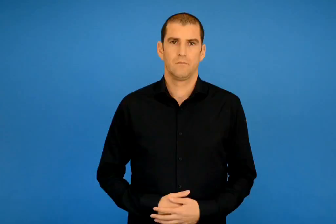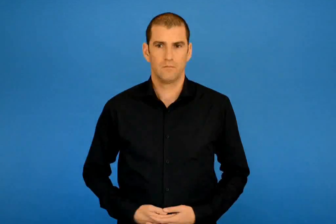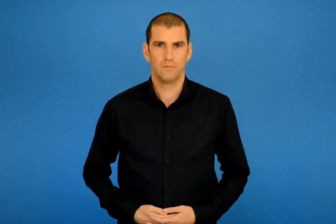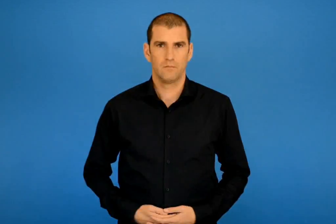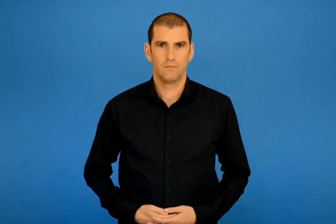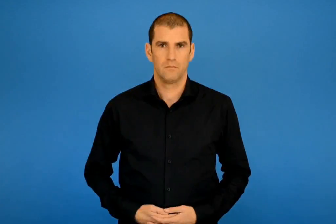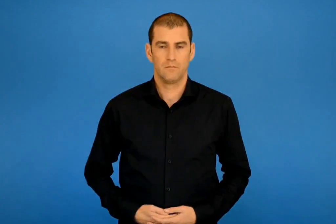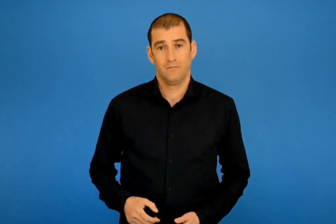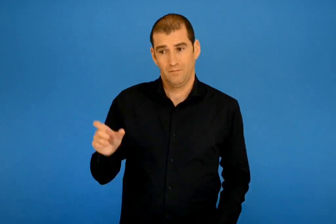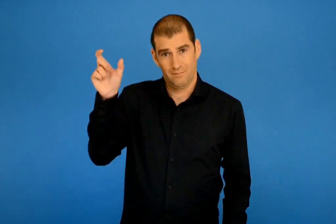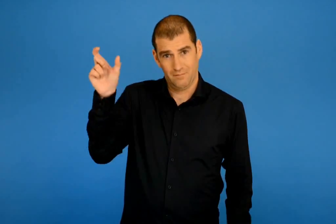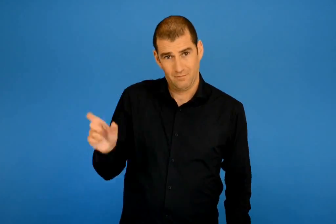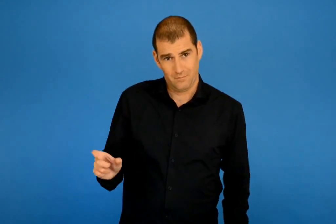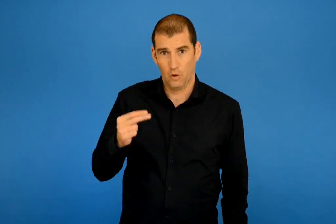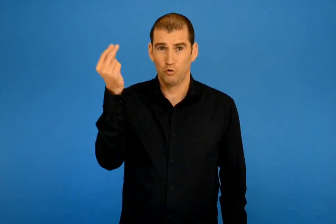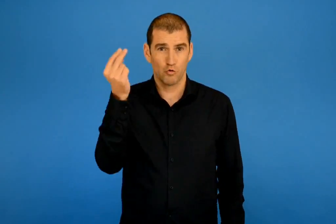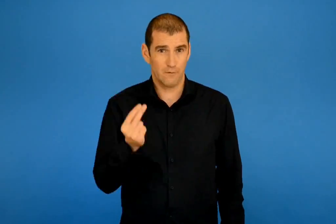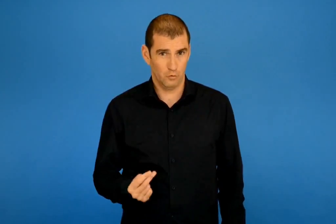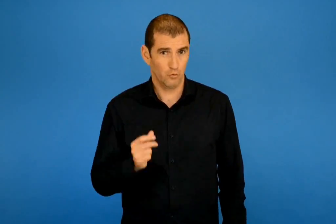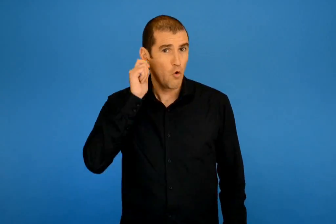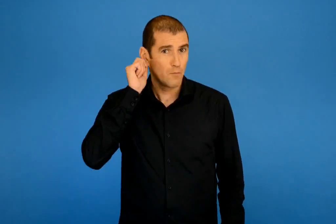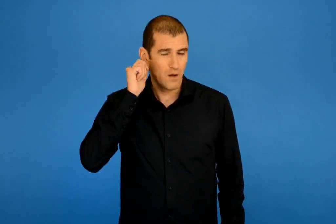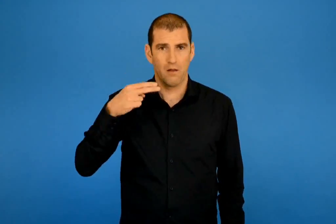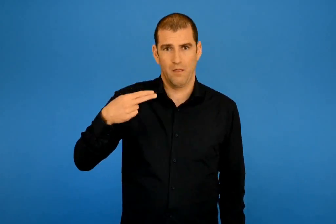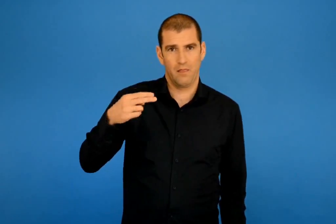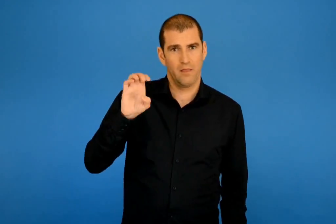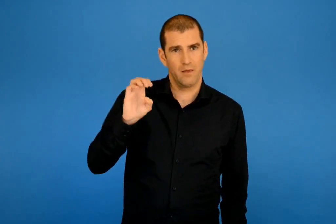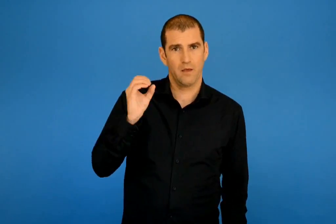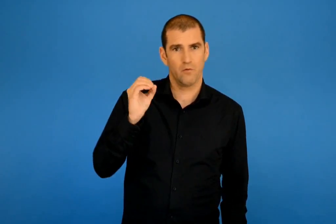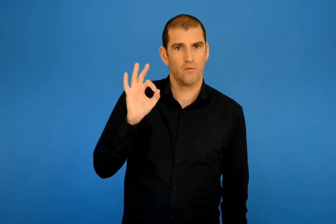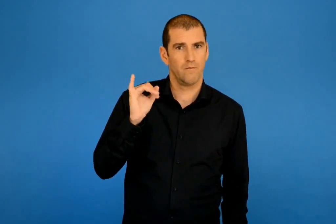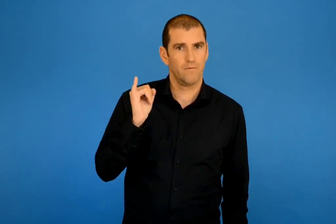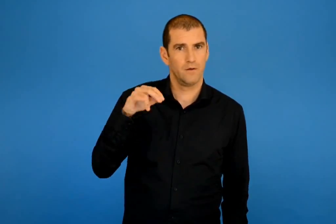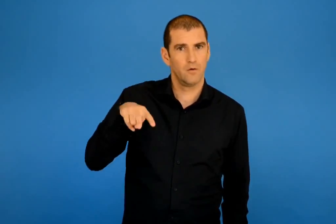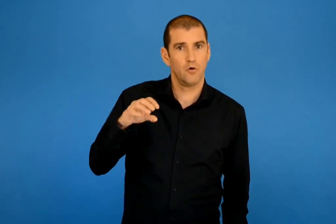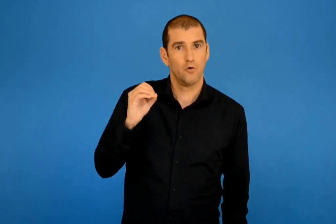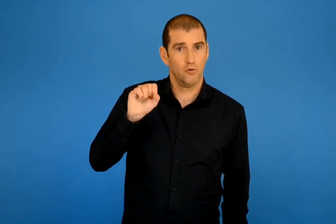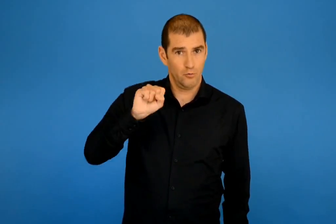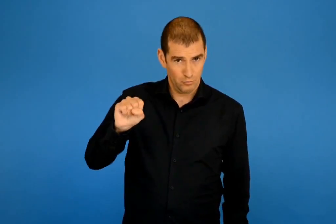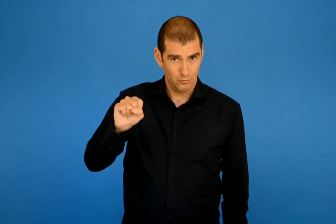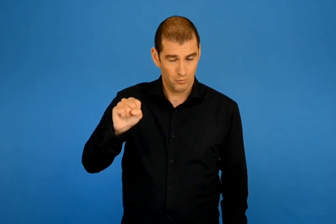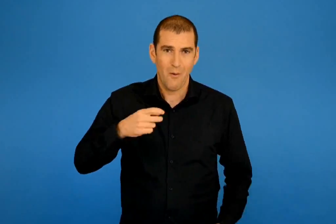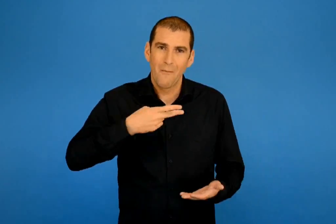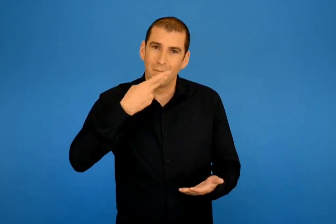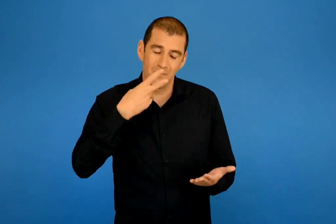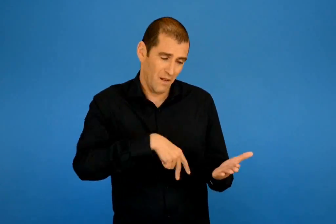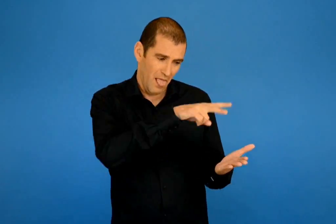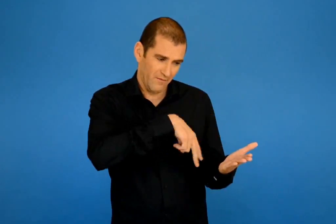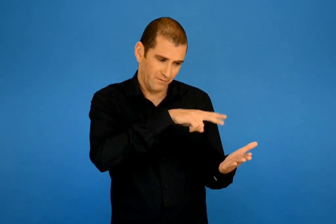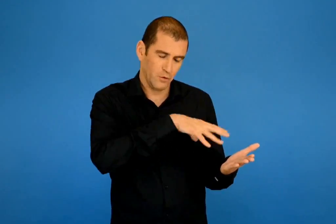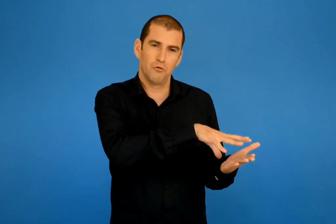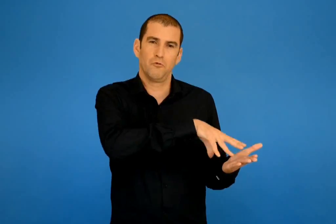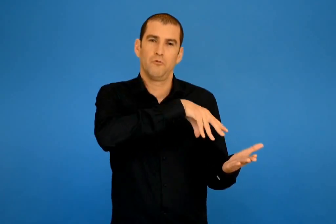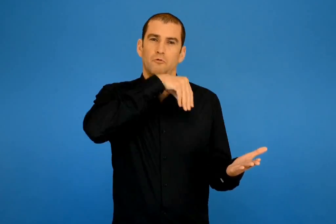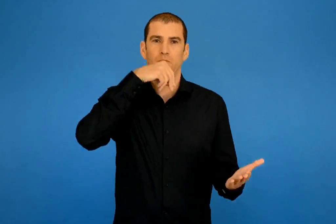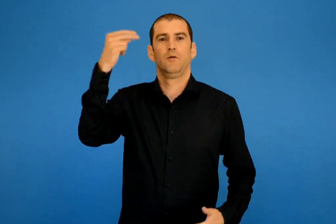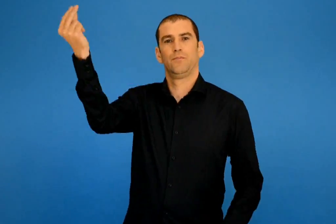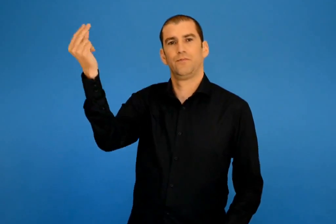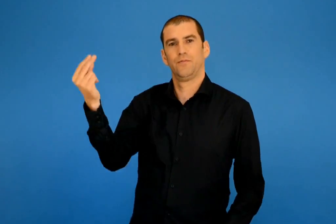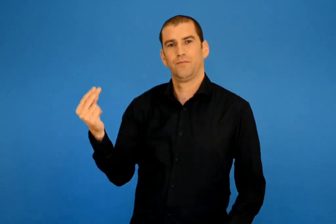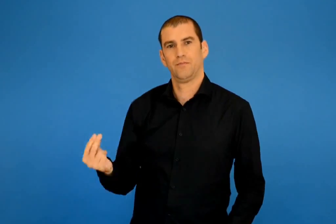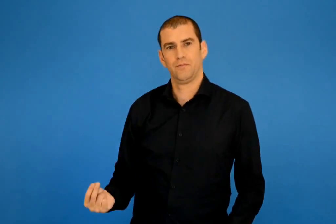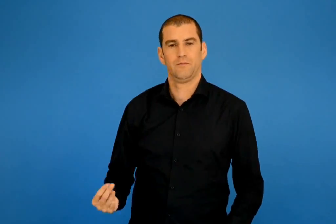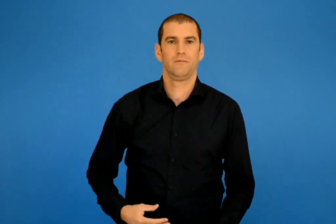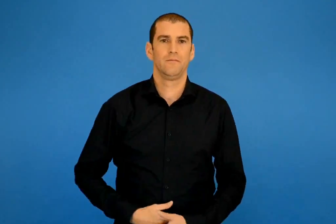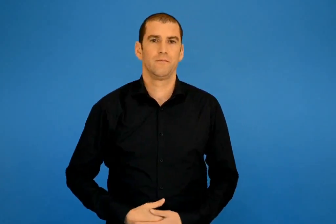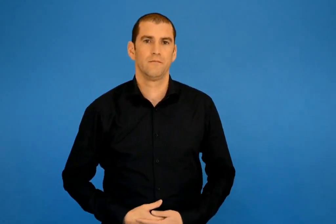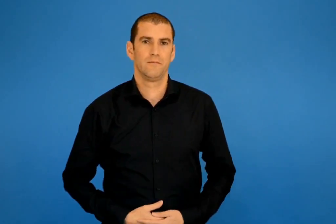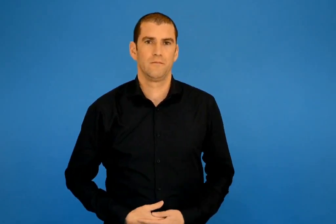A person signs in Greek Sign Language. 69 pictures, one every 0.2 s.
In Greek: η ζωγραφιά είναι έργο του λαϊκού ζωγράφου θεόφιλου ο οποίος εμπνεύστηκε από το ποίημα που διάβασες
